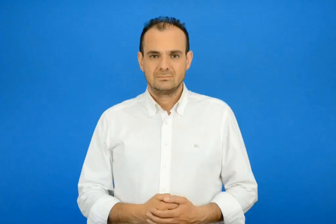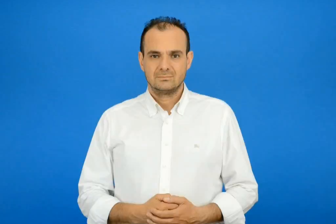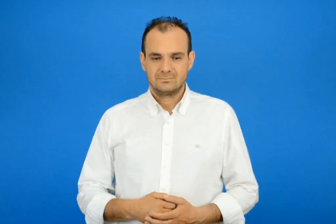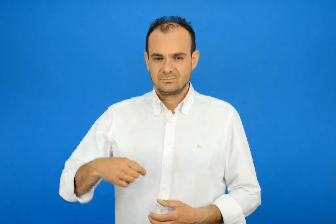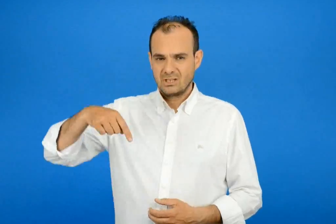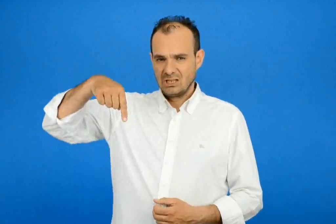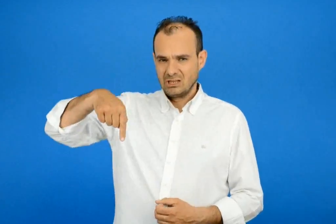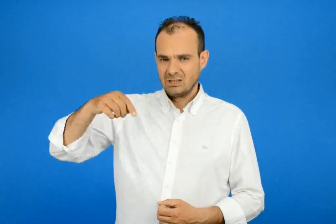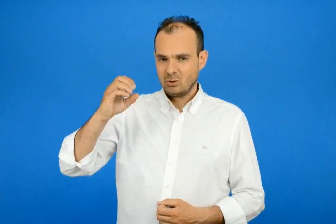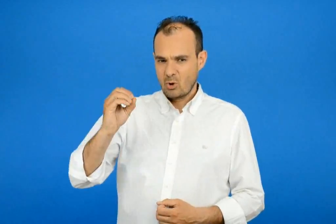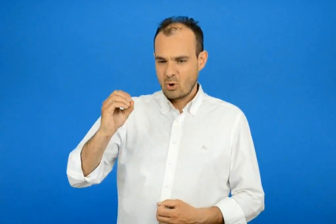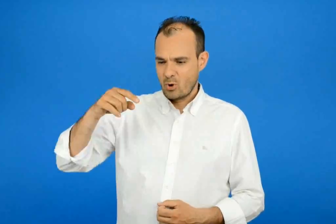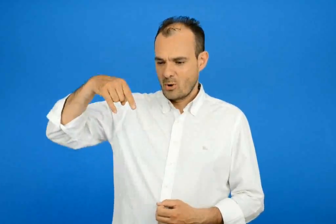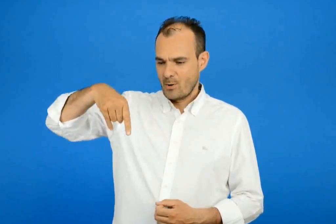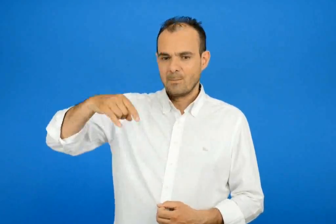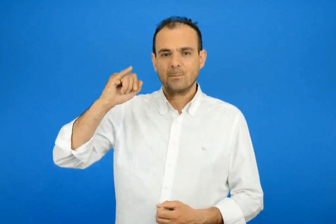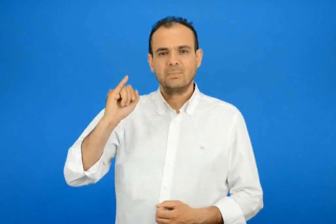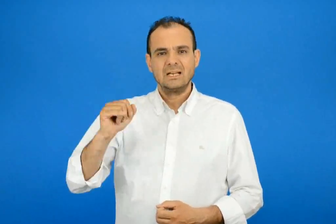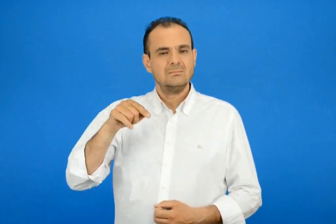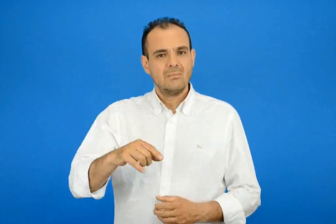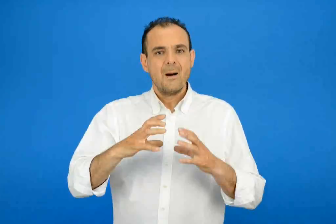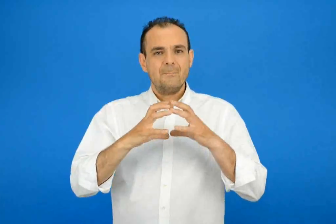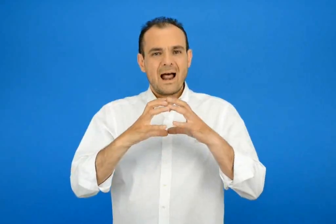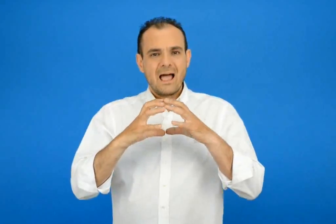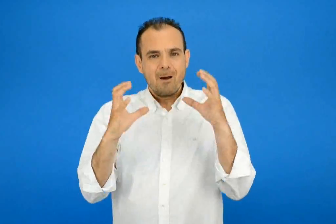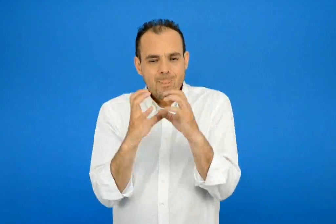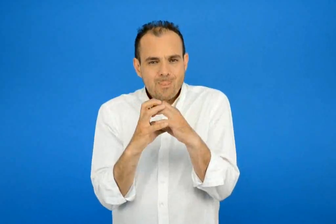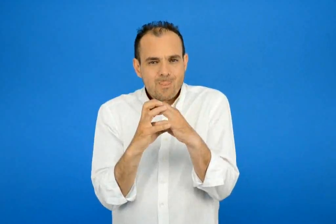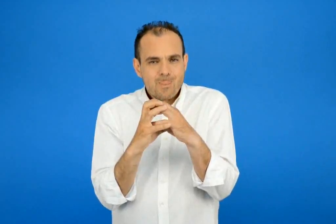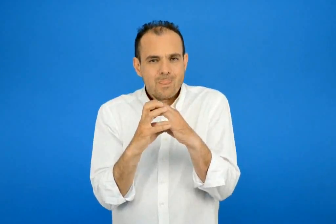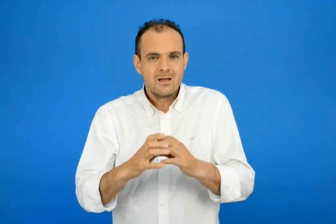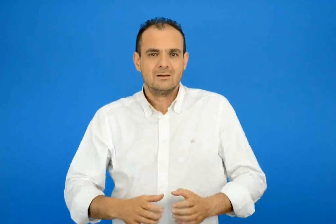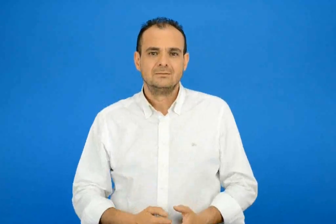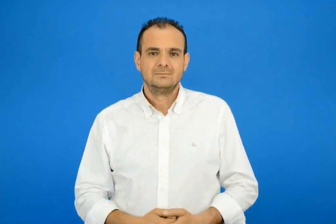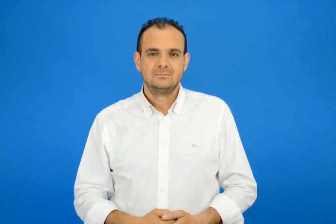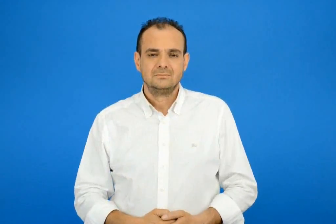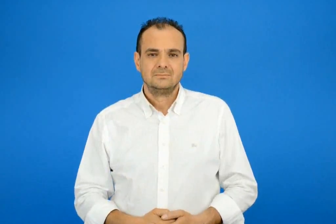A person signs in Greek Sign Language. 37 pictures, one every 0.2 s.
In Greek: τόπι το μικρή μπάλα
